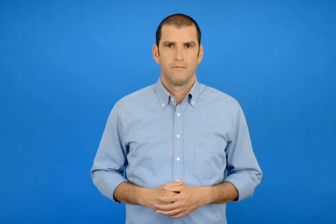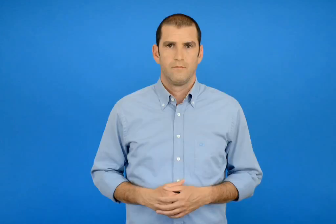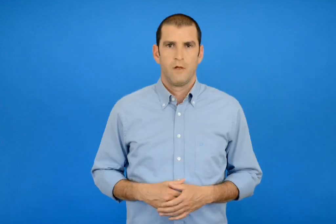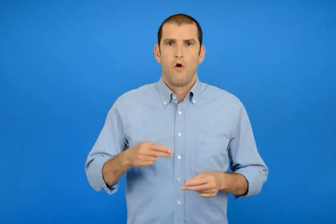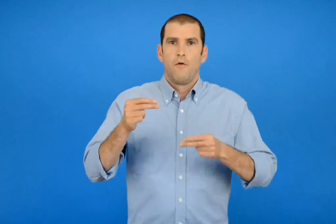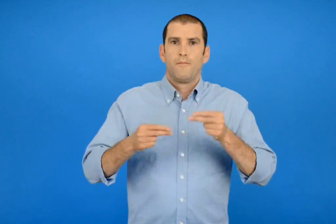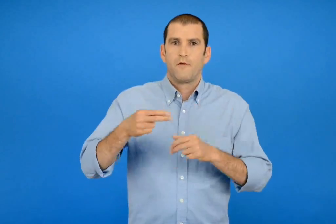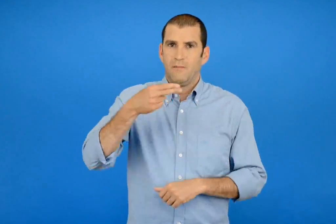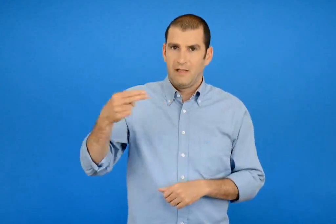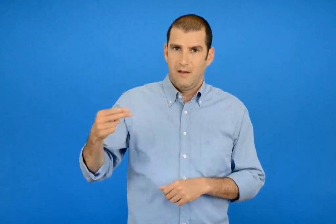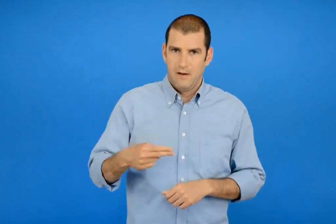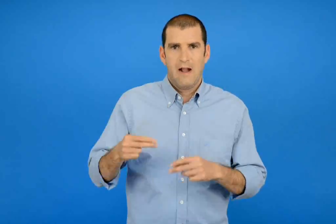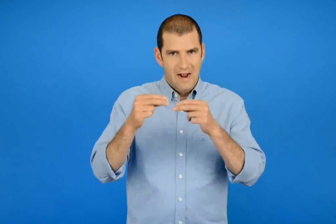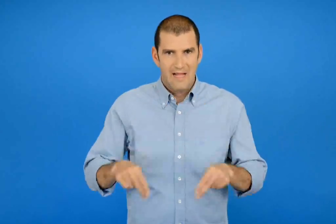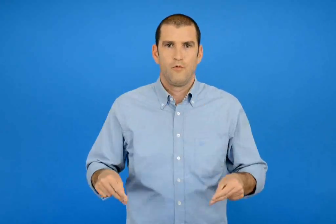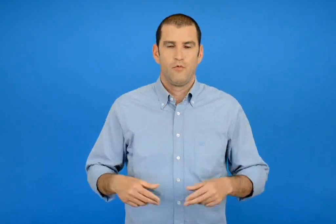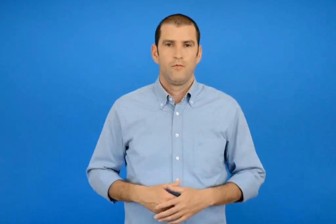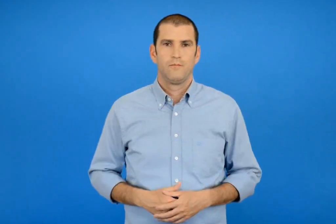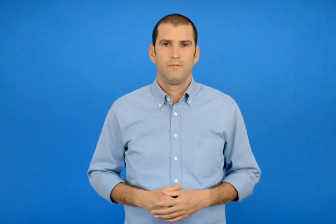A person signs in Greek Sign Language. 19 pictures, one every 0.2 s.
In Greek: λύνω προβλήματα
